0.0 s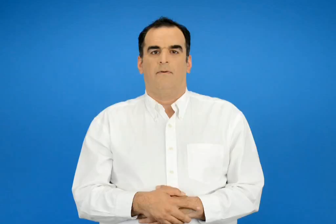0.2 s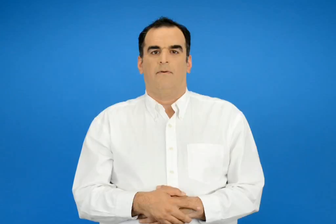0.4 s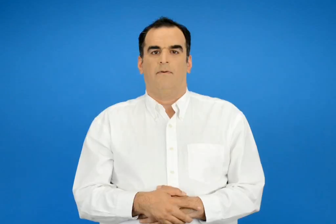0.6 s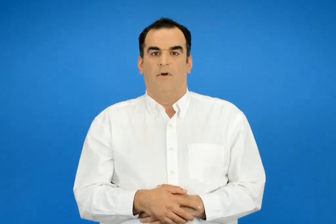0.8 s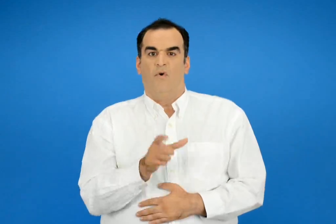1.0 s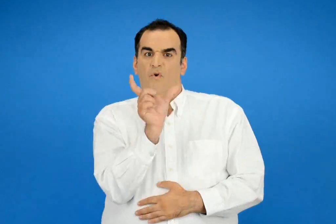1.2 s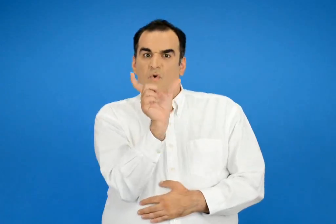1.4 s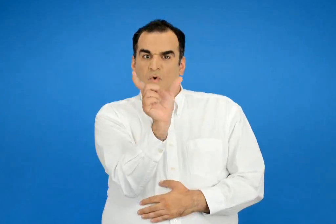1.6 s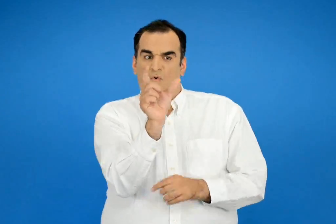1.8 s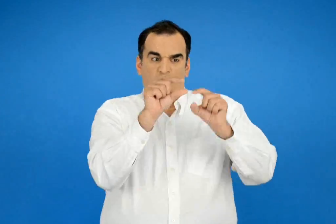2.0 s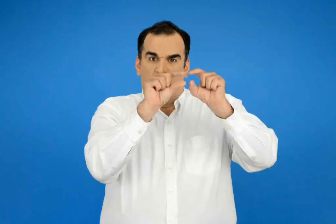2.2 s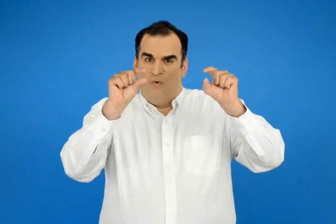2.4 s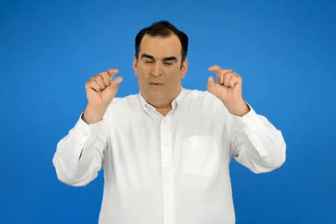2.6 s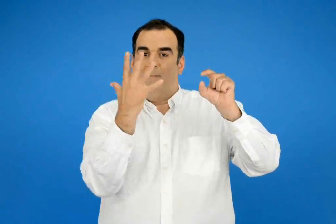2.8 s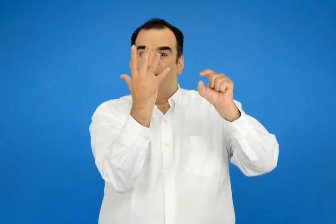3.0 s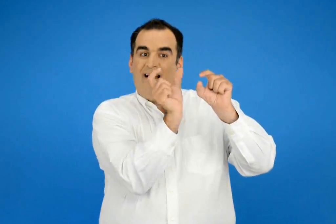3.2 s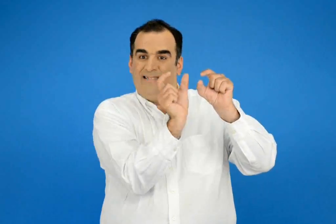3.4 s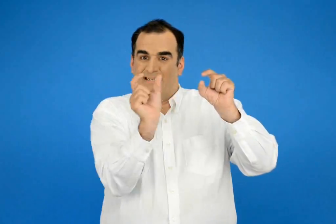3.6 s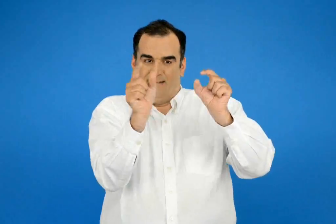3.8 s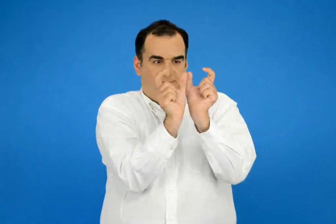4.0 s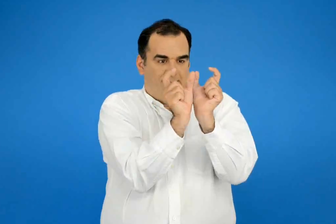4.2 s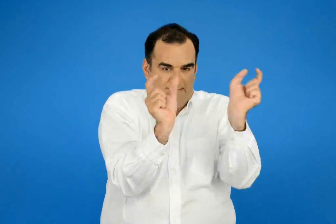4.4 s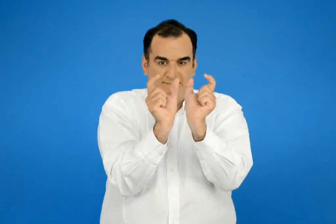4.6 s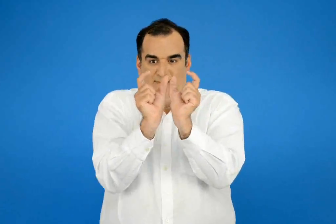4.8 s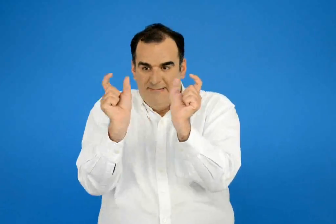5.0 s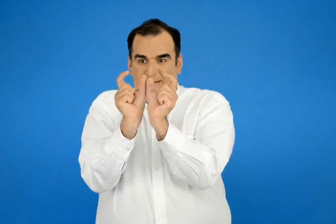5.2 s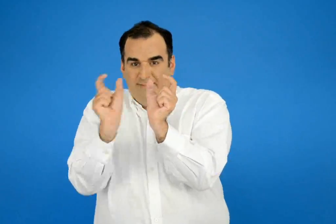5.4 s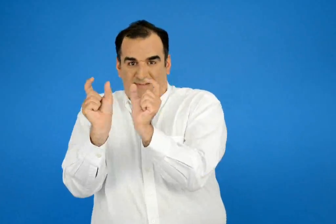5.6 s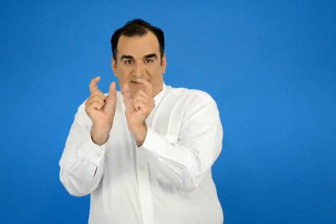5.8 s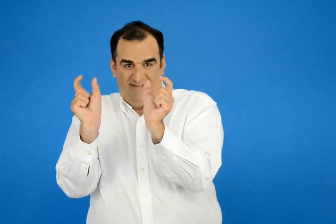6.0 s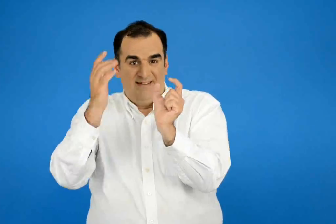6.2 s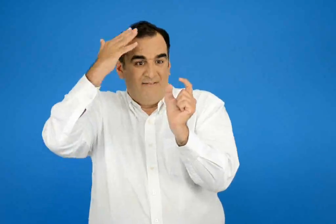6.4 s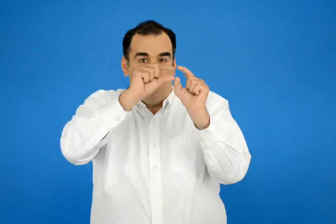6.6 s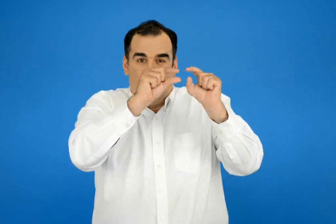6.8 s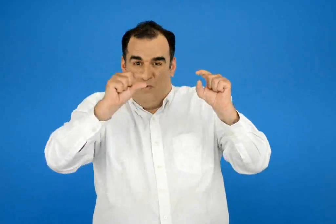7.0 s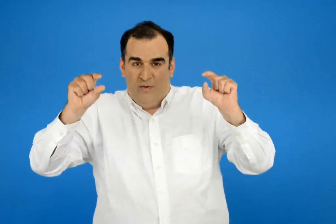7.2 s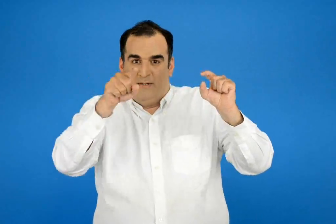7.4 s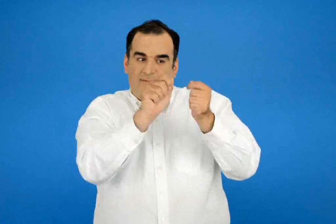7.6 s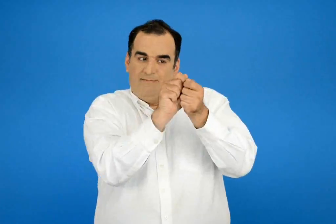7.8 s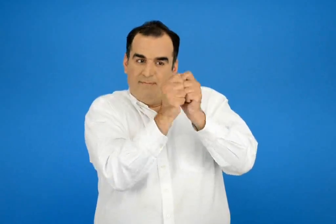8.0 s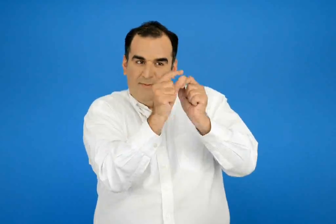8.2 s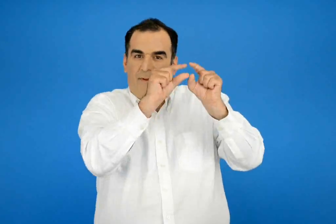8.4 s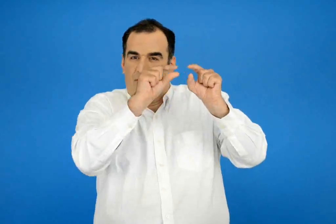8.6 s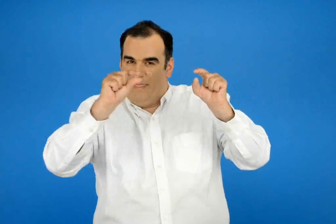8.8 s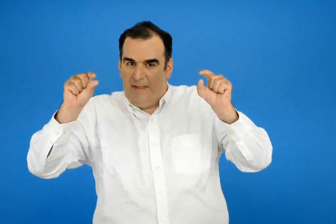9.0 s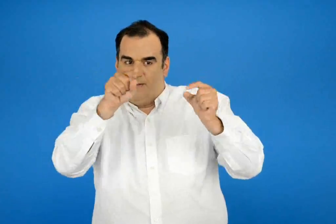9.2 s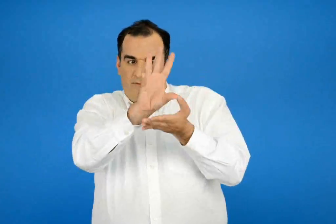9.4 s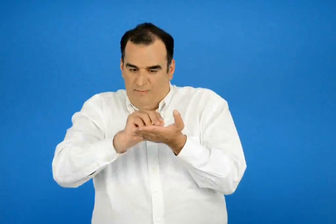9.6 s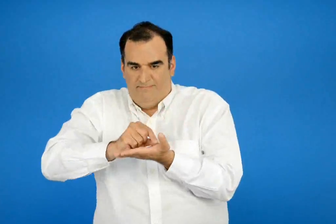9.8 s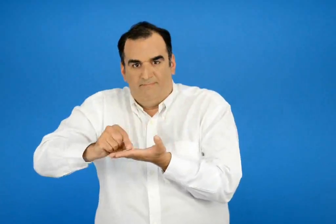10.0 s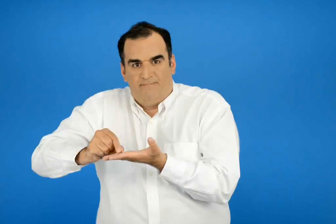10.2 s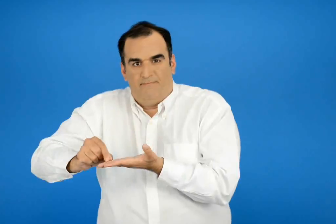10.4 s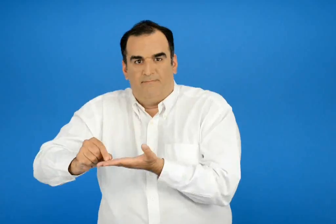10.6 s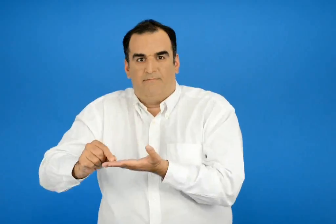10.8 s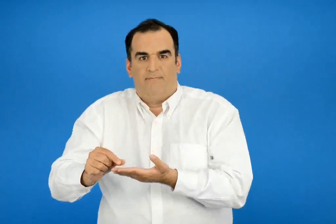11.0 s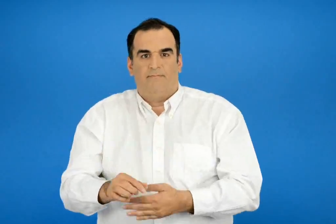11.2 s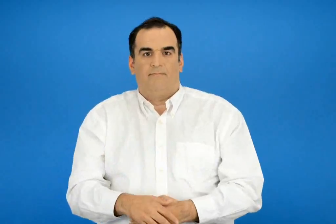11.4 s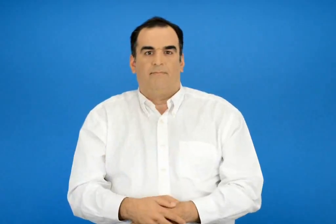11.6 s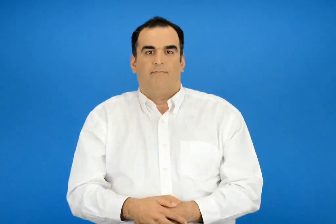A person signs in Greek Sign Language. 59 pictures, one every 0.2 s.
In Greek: ξεχώρισε τις πέντε λέξεις και γράψε τες με πεζά γράμματα
